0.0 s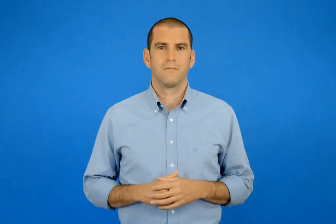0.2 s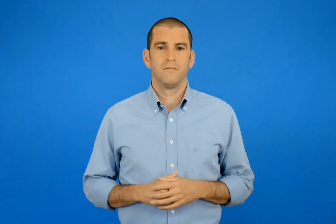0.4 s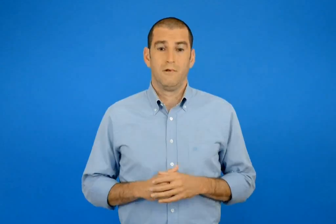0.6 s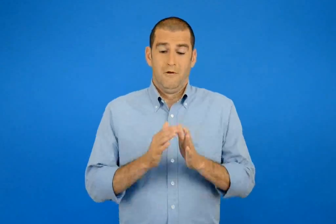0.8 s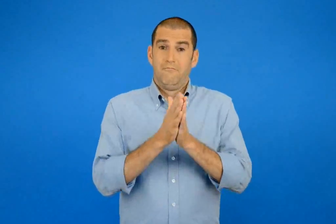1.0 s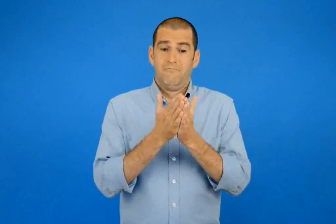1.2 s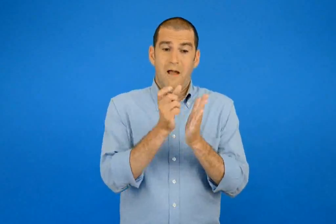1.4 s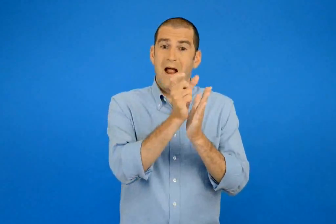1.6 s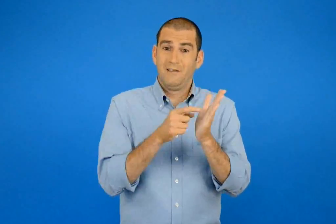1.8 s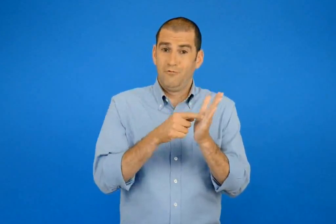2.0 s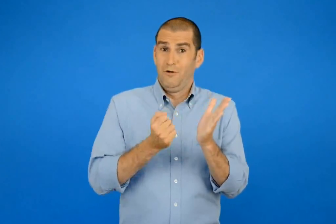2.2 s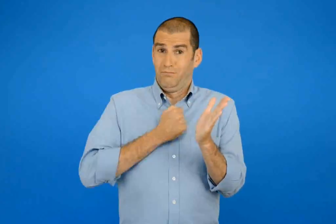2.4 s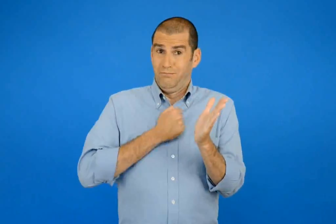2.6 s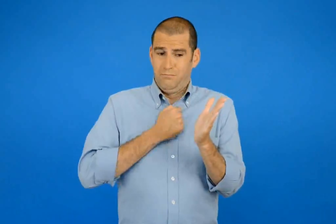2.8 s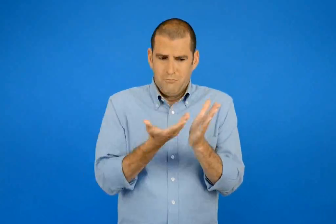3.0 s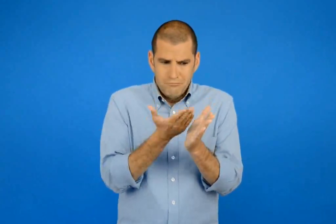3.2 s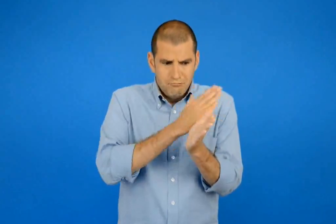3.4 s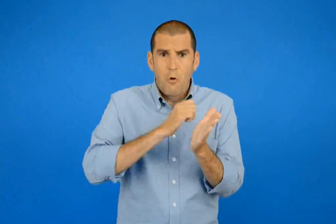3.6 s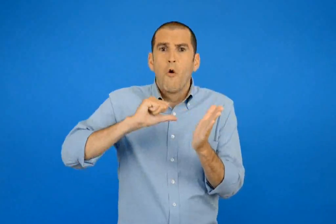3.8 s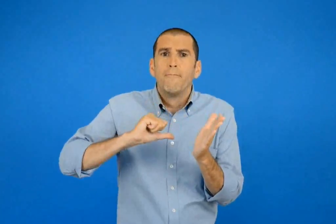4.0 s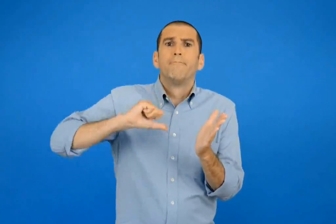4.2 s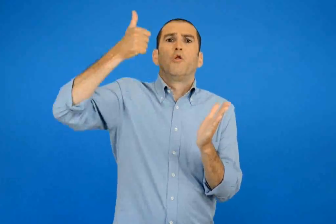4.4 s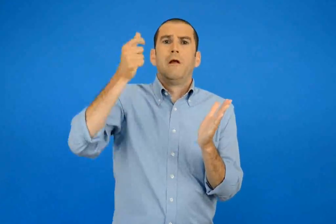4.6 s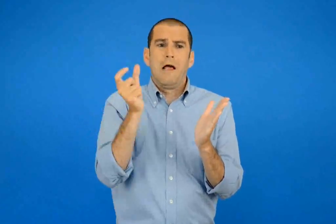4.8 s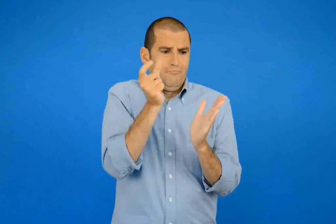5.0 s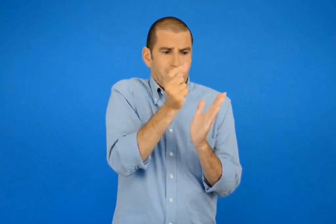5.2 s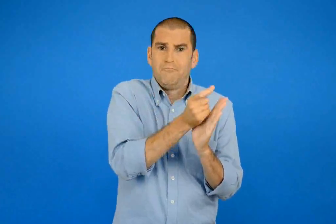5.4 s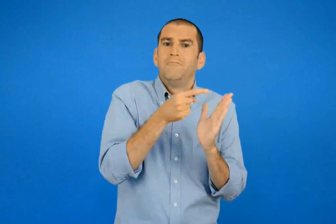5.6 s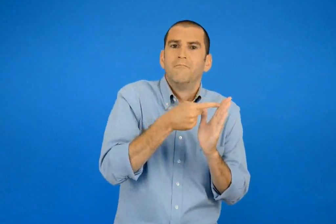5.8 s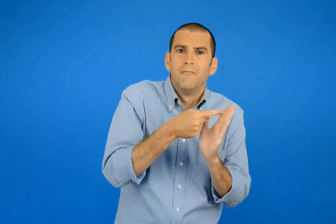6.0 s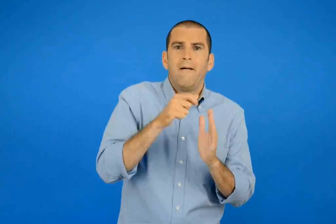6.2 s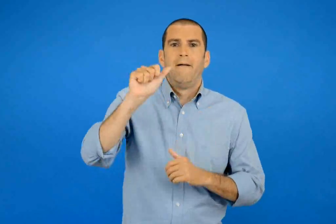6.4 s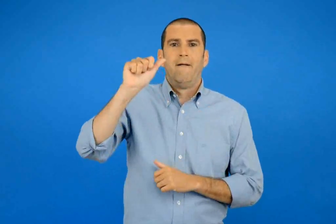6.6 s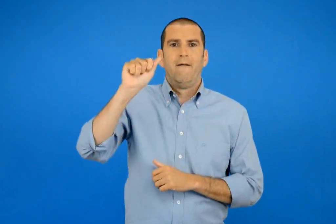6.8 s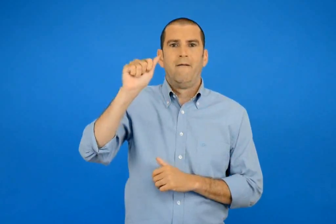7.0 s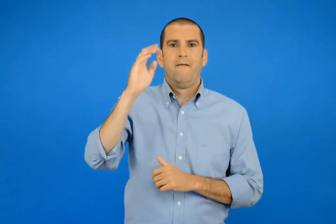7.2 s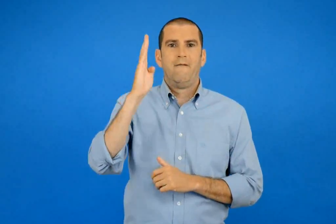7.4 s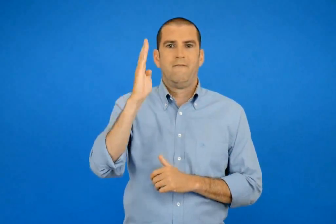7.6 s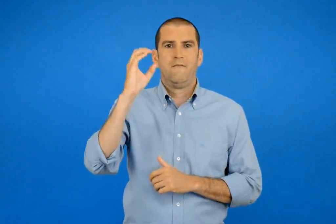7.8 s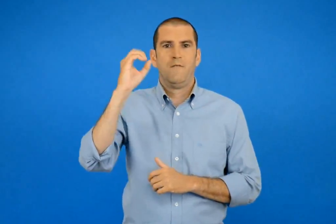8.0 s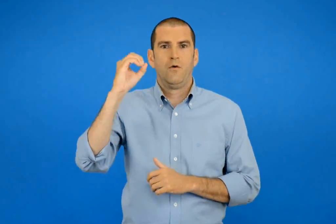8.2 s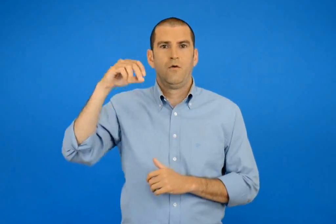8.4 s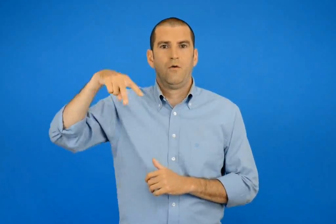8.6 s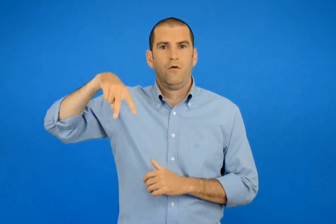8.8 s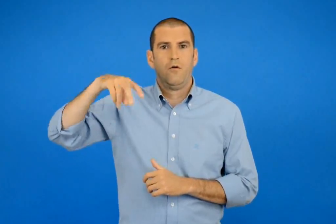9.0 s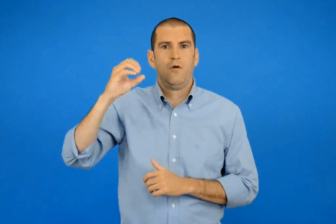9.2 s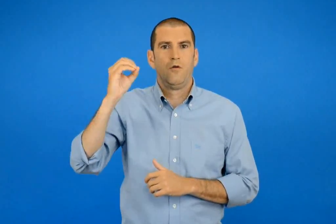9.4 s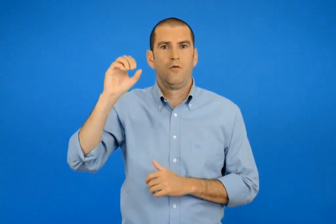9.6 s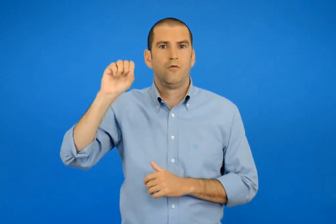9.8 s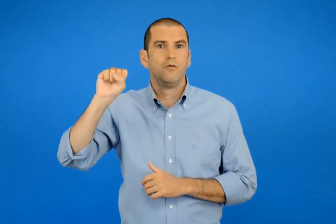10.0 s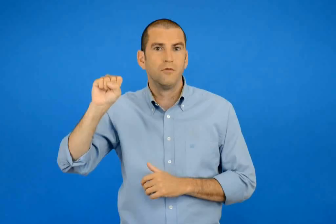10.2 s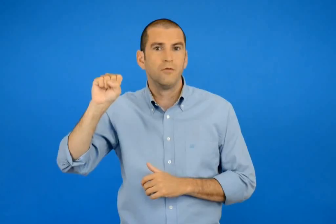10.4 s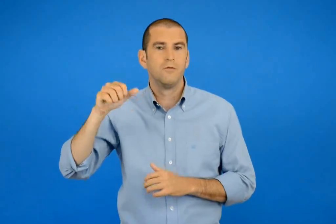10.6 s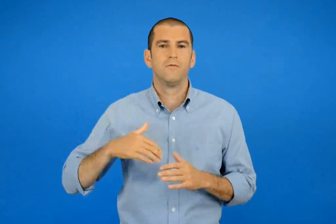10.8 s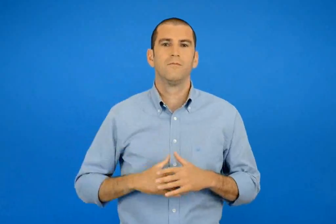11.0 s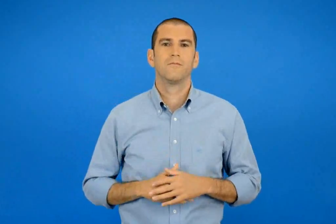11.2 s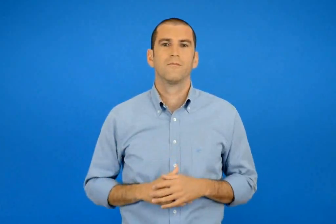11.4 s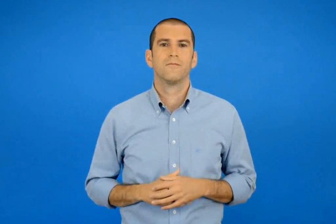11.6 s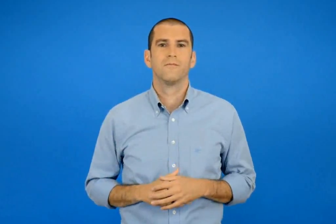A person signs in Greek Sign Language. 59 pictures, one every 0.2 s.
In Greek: η πρώτη λέξη του λεξικού μου είναι η λέξη άβολος
